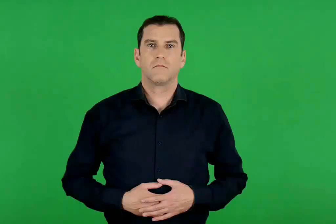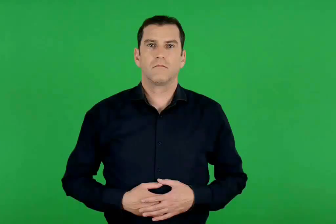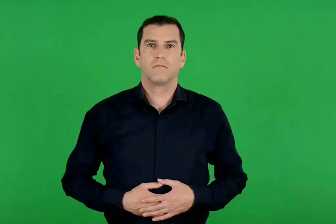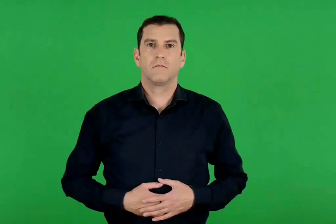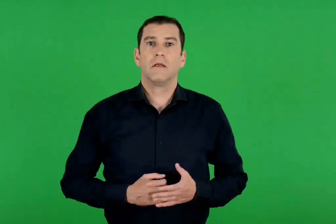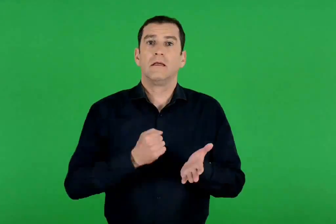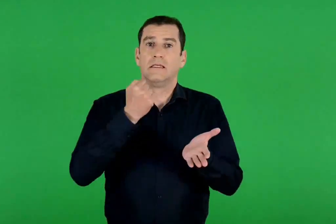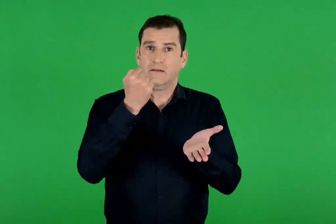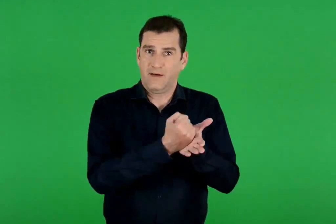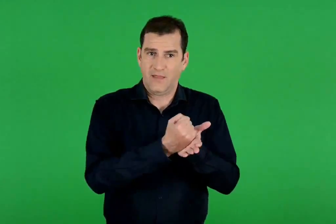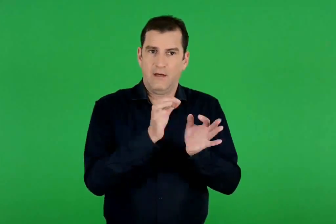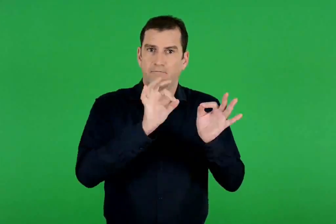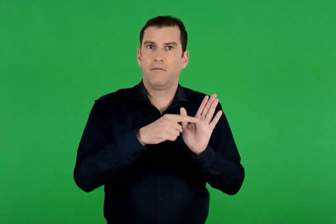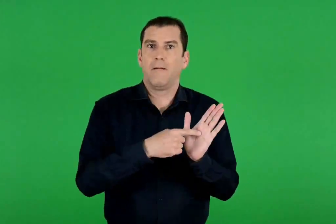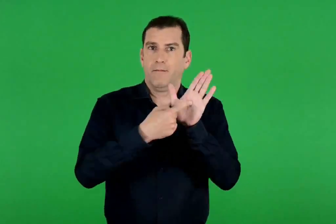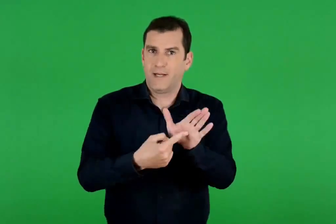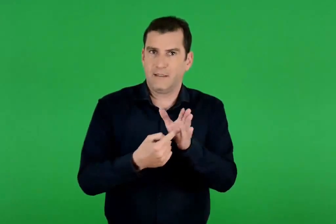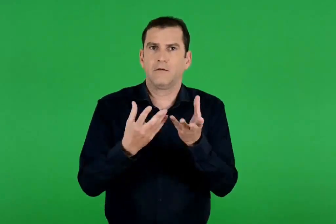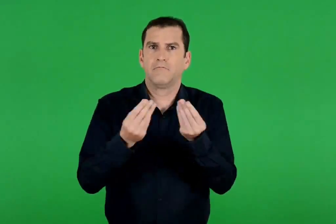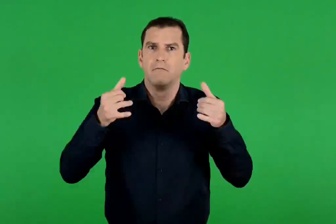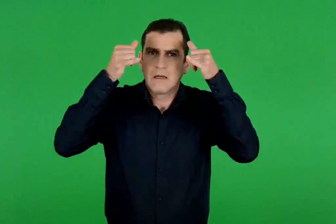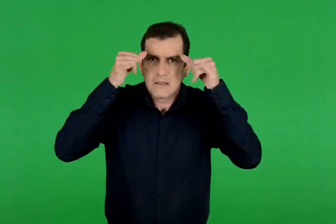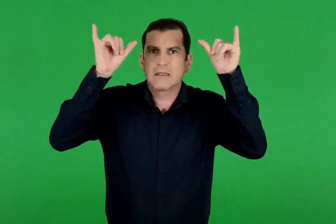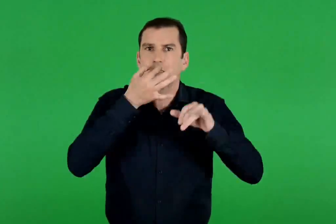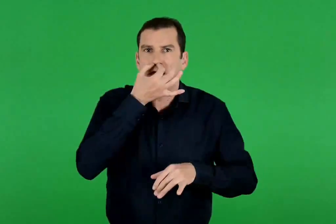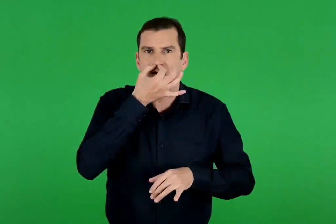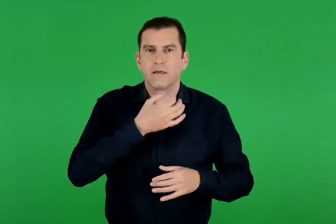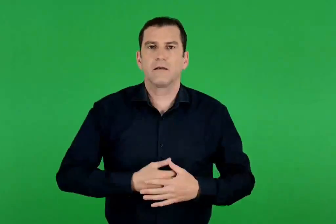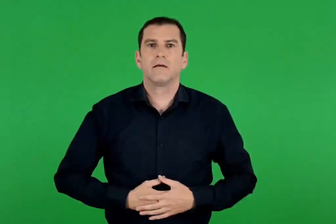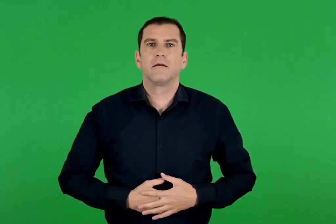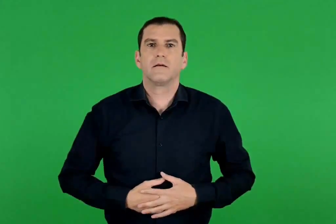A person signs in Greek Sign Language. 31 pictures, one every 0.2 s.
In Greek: σφραγίδα με παράσταση ταύρων
